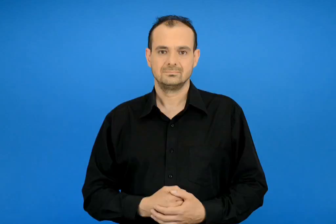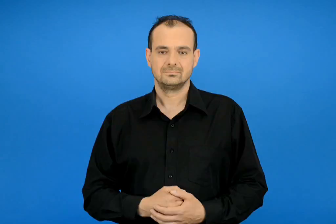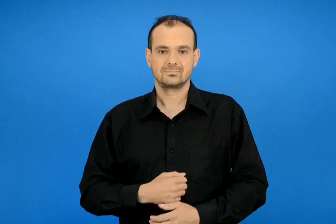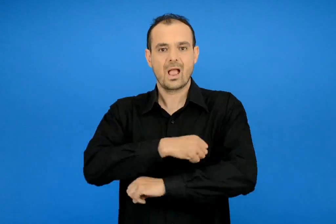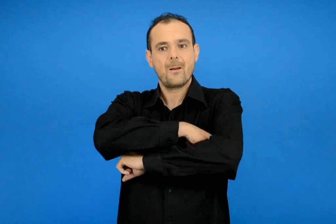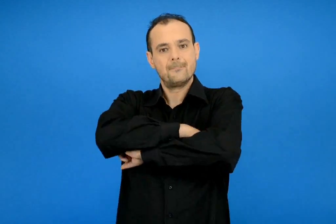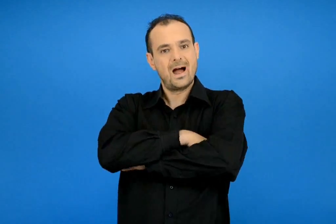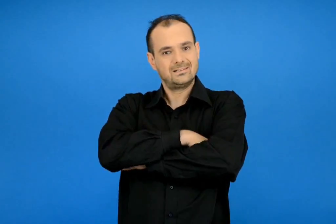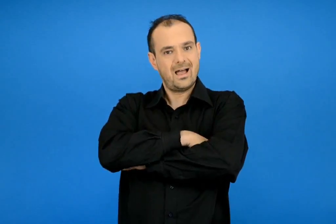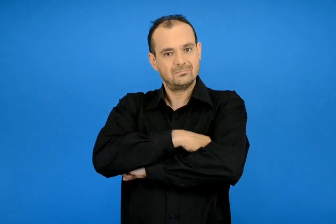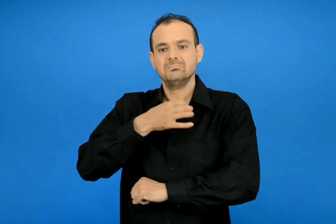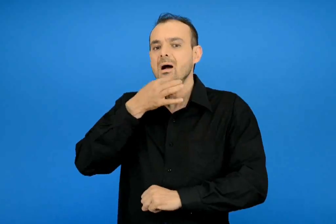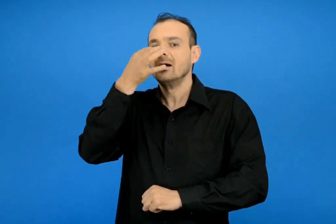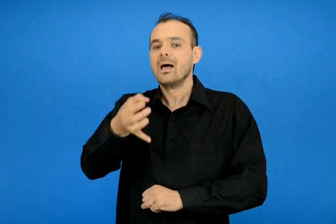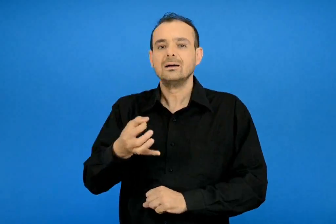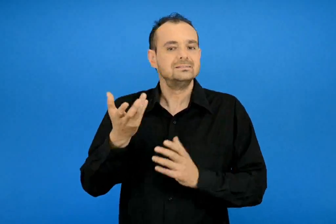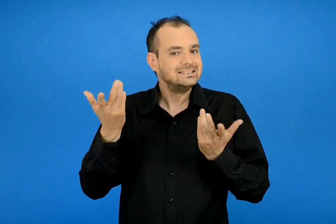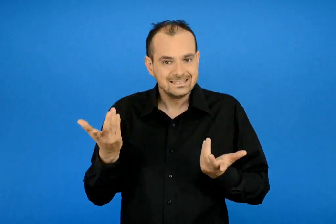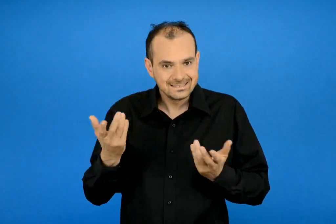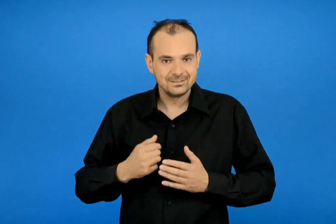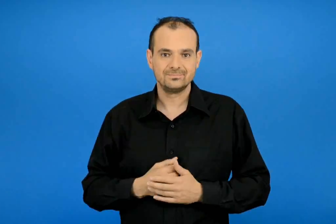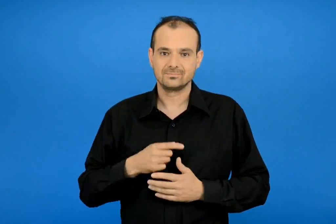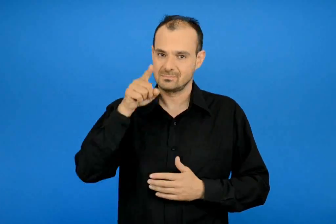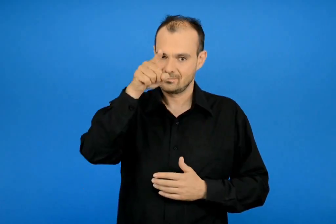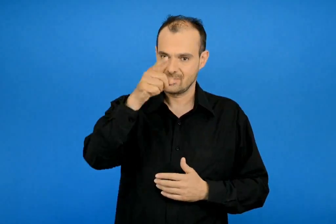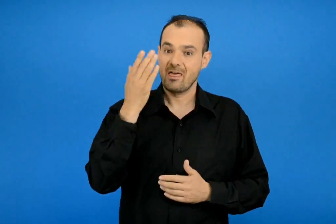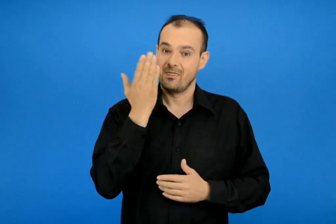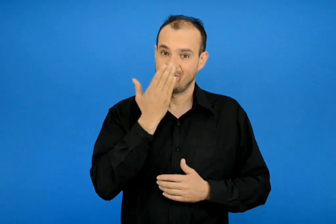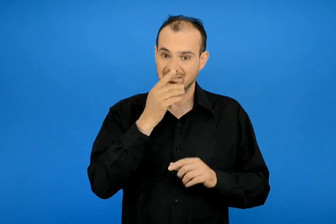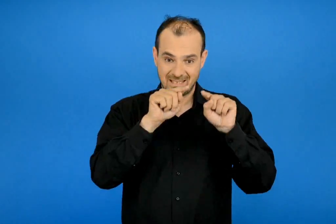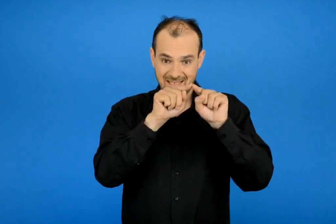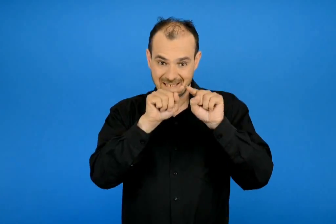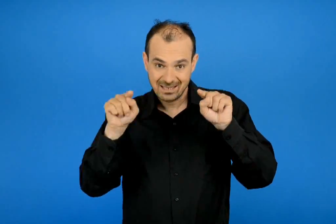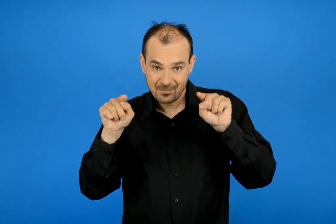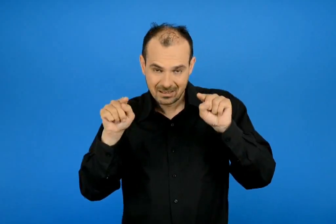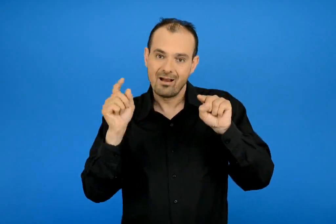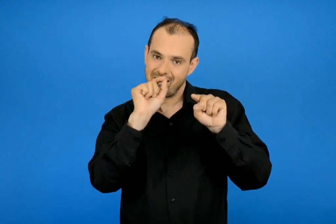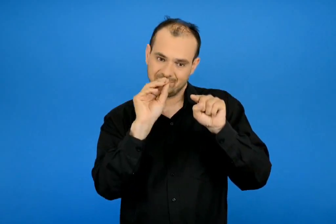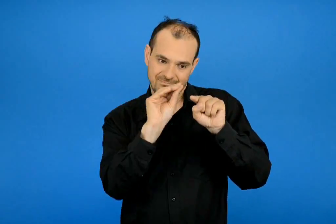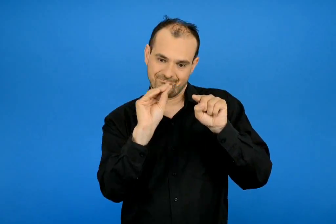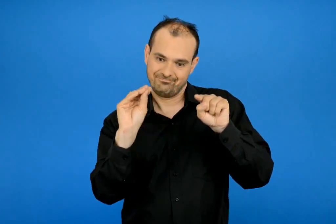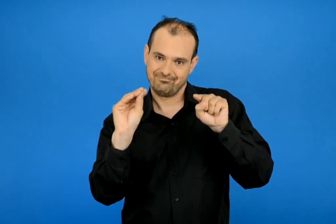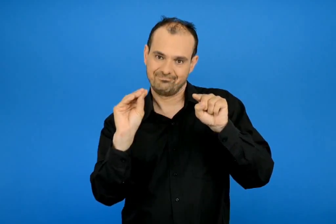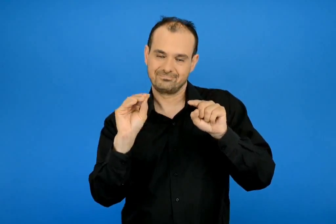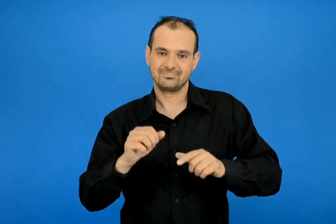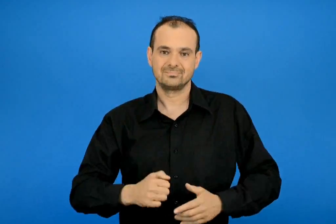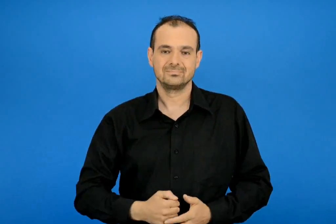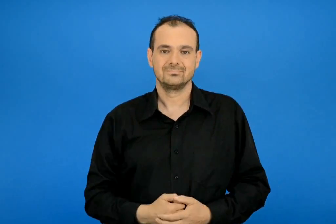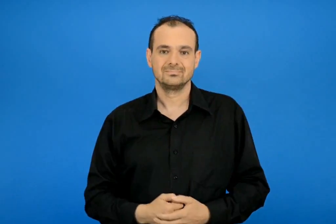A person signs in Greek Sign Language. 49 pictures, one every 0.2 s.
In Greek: διάβασε και γράψε στη γραμμή τι λέει η μαρίνα
